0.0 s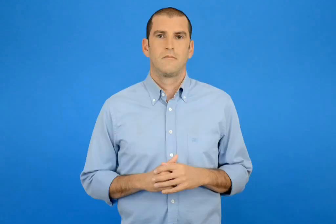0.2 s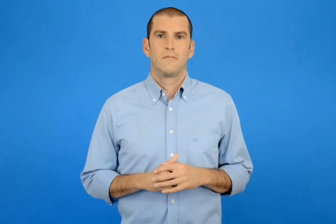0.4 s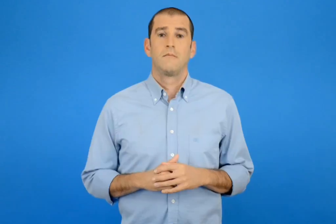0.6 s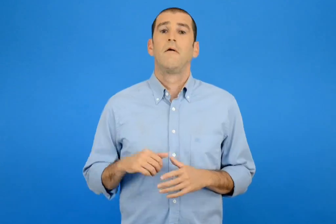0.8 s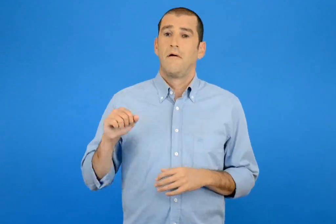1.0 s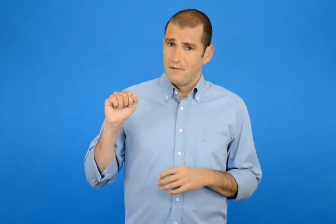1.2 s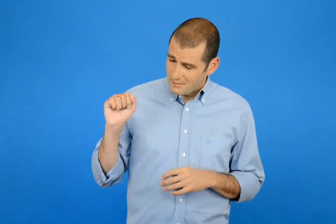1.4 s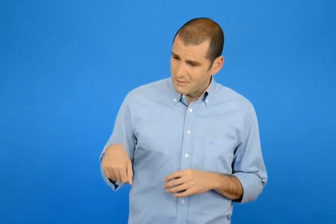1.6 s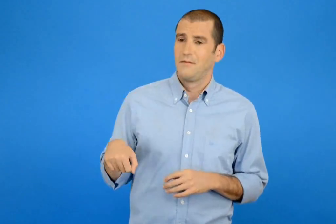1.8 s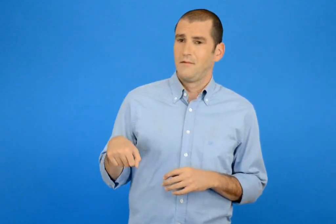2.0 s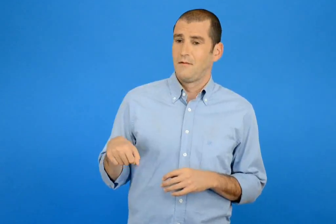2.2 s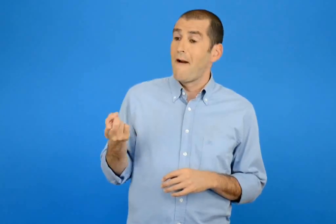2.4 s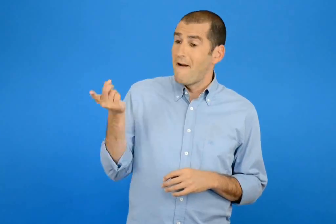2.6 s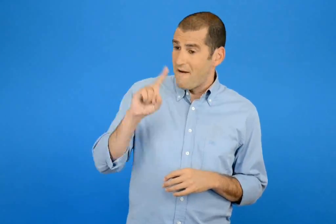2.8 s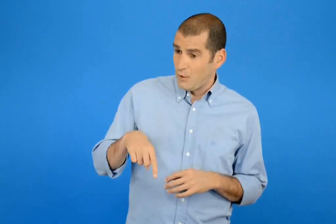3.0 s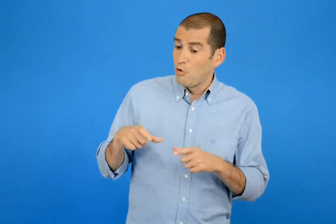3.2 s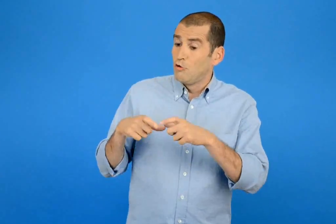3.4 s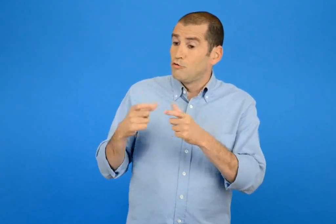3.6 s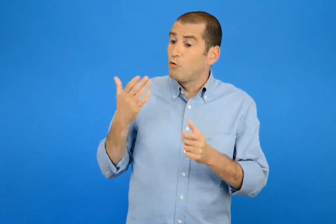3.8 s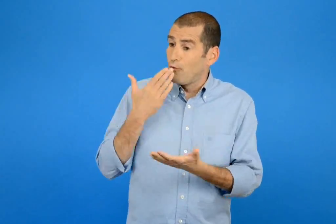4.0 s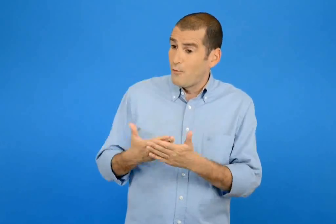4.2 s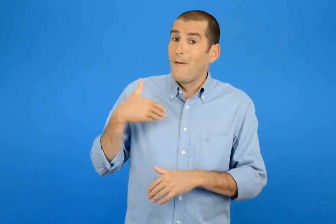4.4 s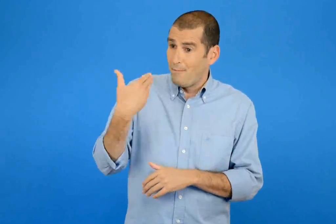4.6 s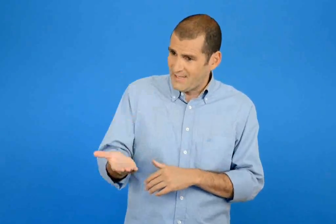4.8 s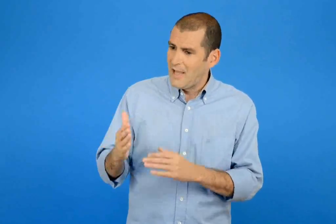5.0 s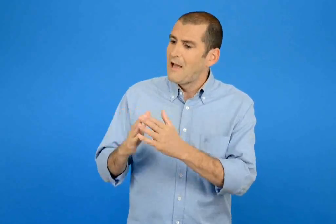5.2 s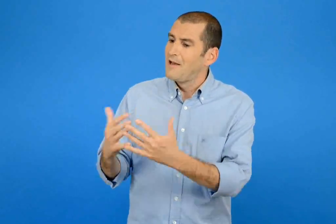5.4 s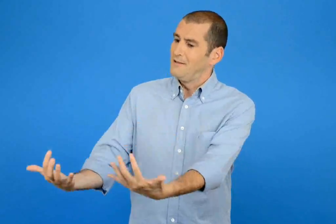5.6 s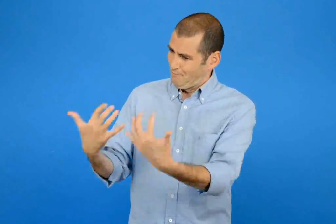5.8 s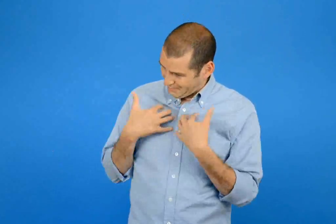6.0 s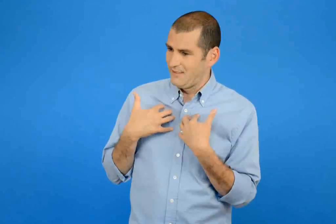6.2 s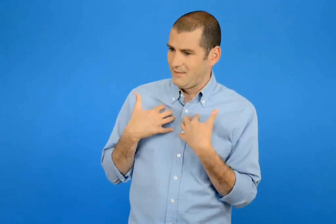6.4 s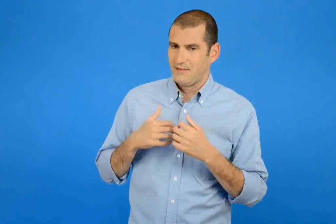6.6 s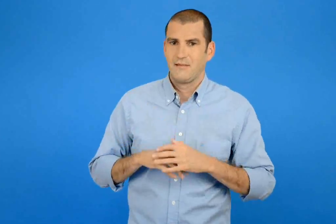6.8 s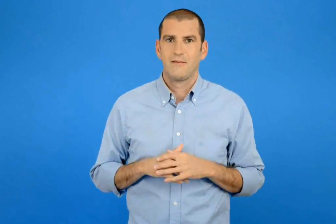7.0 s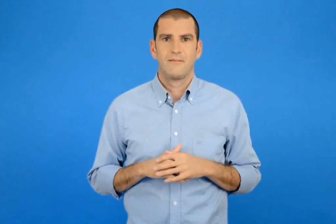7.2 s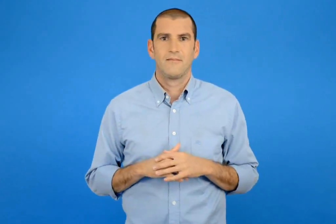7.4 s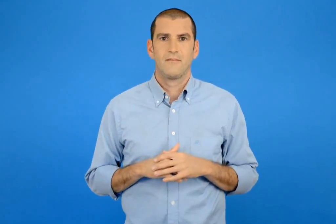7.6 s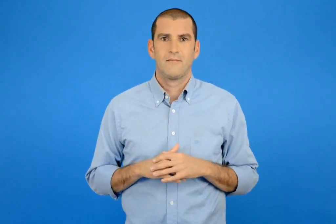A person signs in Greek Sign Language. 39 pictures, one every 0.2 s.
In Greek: εντάξει αύριο μετα το σχολείο ελατέ όλοι σπίτι μου
